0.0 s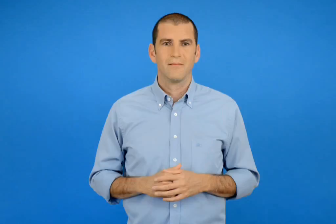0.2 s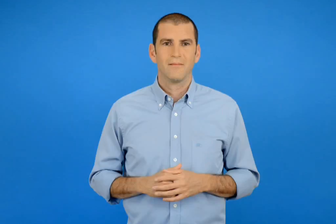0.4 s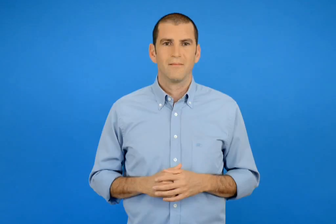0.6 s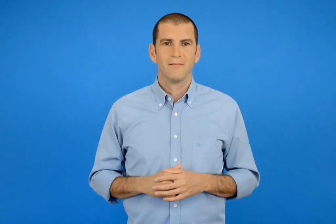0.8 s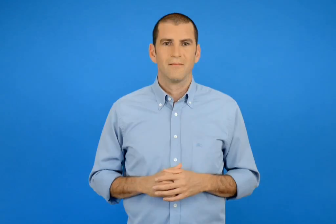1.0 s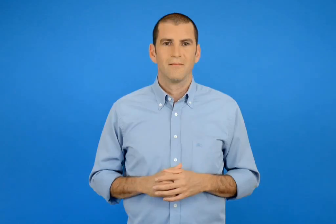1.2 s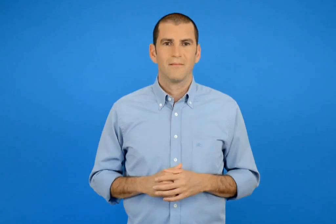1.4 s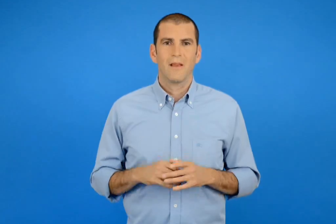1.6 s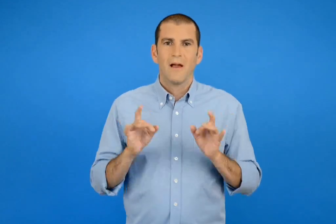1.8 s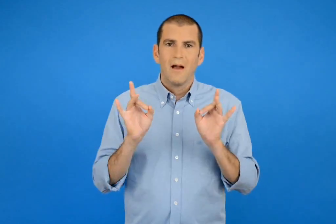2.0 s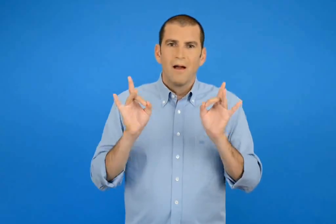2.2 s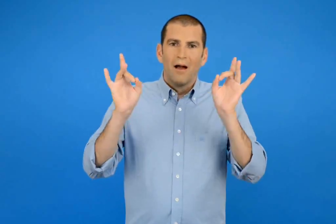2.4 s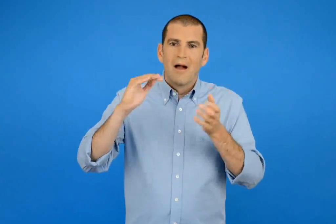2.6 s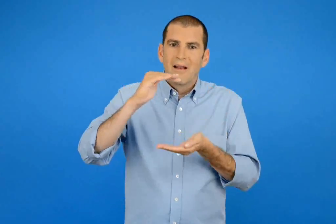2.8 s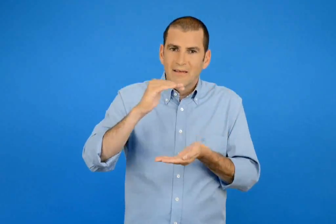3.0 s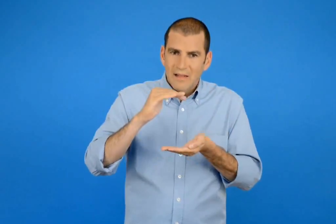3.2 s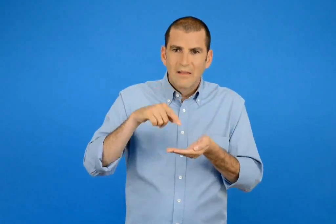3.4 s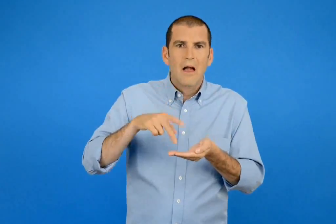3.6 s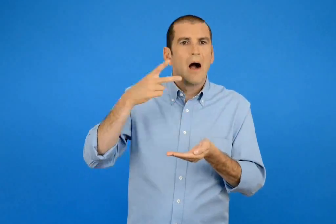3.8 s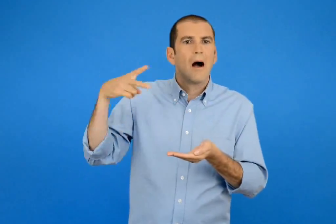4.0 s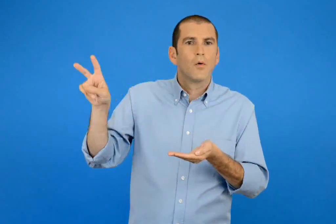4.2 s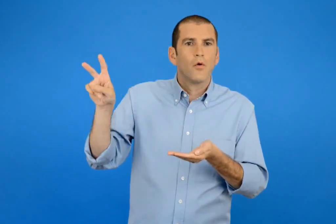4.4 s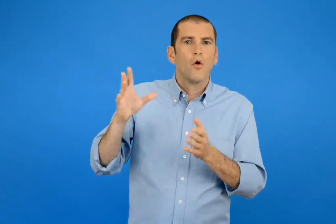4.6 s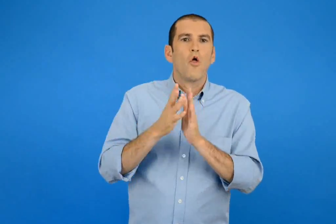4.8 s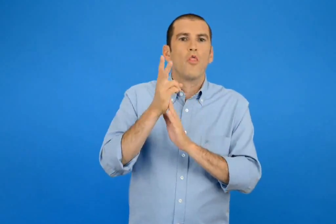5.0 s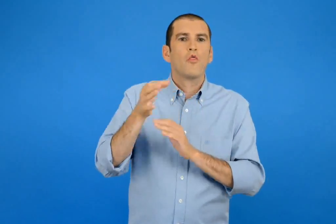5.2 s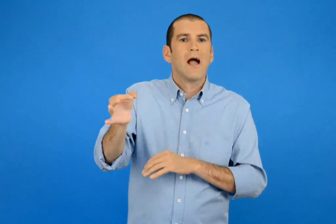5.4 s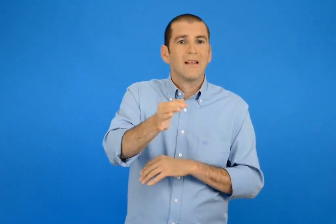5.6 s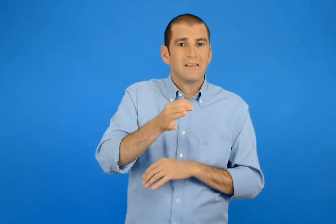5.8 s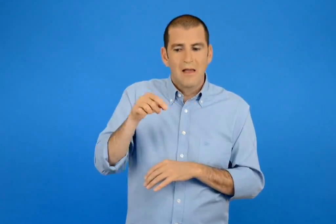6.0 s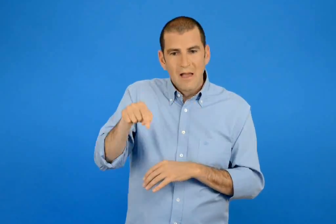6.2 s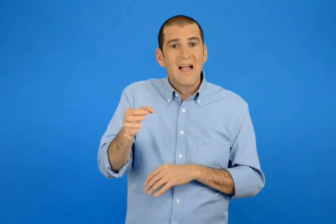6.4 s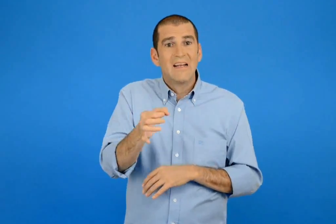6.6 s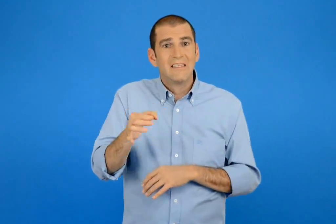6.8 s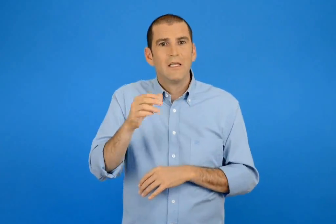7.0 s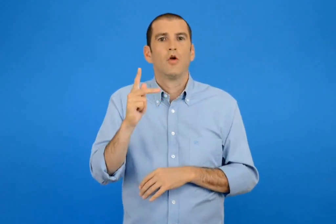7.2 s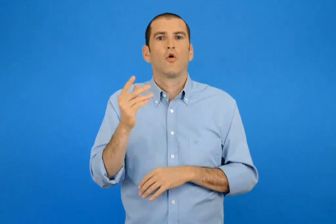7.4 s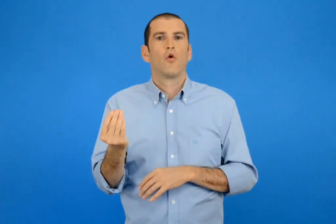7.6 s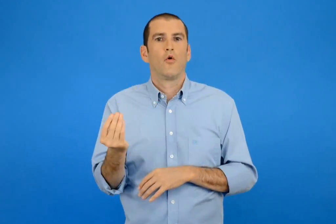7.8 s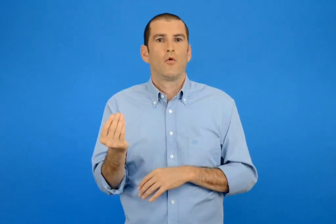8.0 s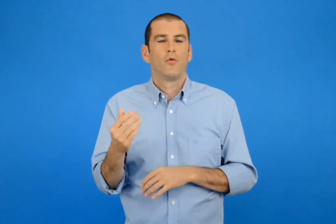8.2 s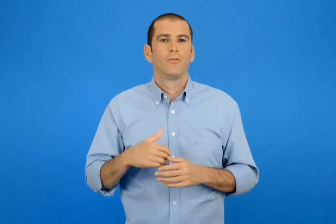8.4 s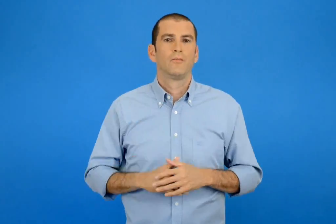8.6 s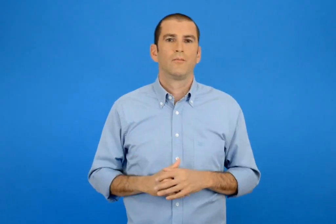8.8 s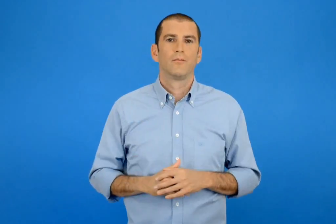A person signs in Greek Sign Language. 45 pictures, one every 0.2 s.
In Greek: λαζαρακι από την κω δωδεκάνησα
